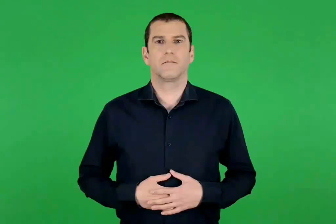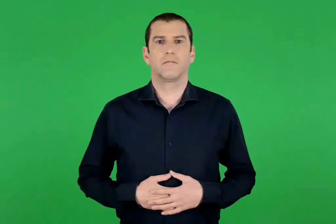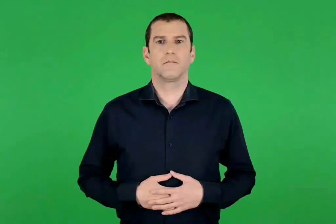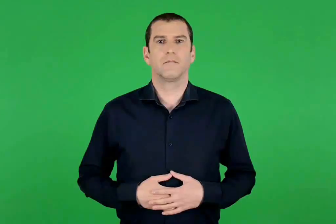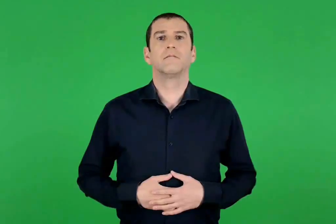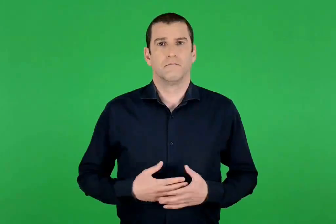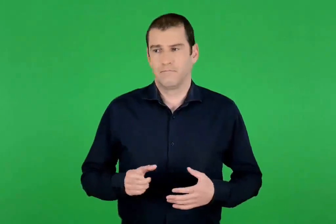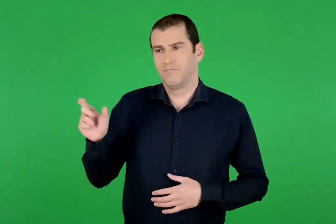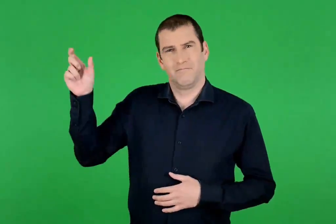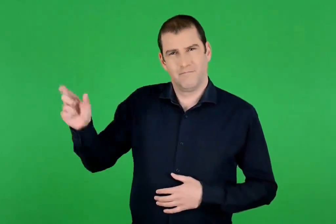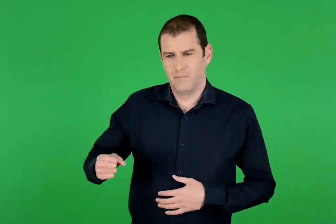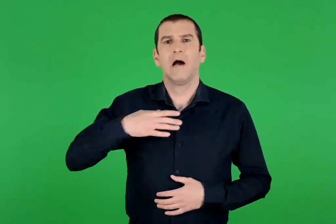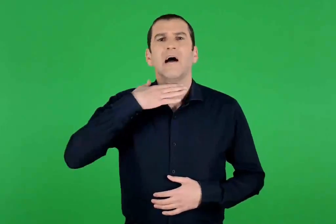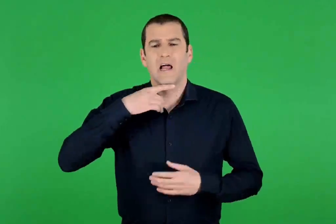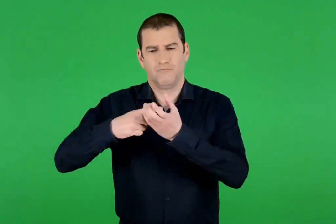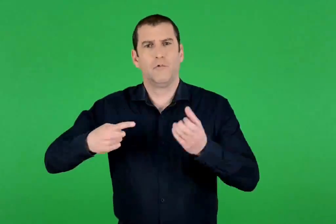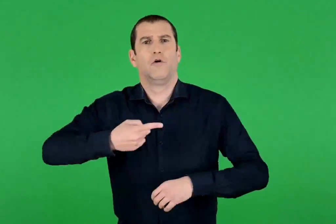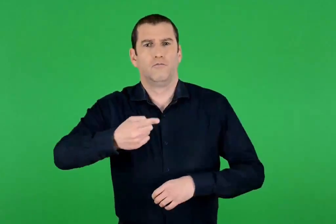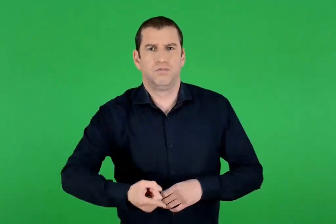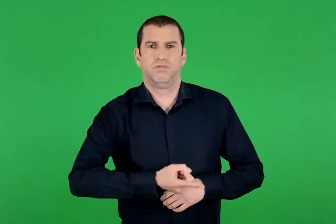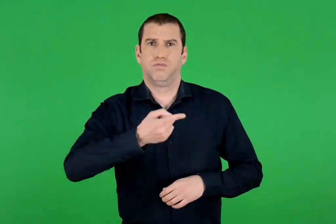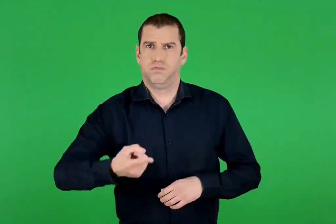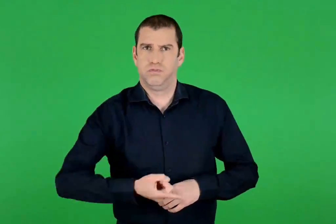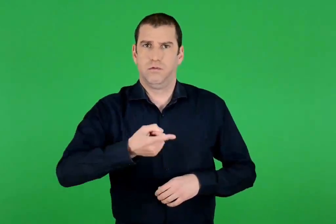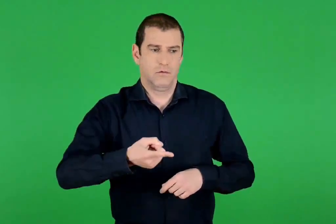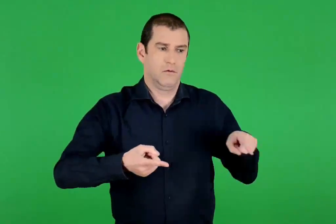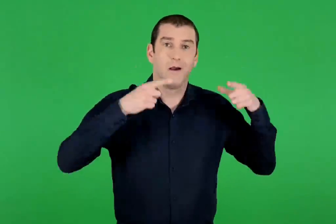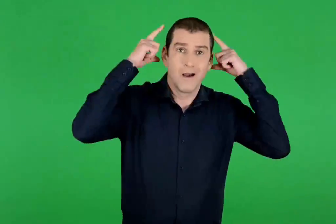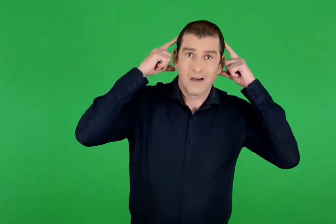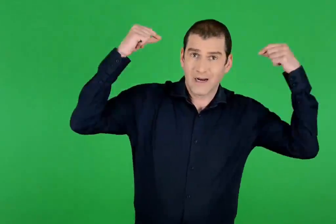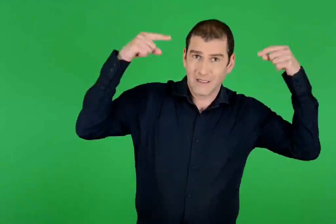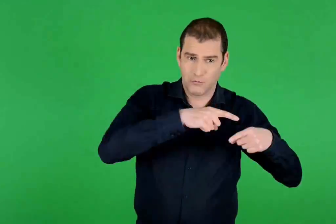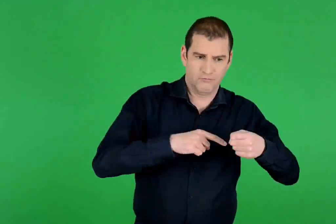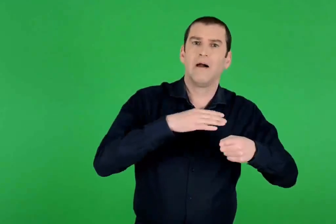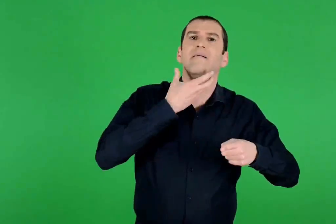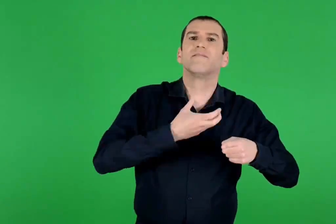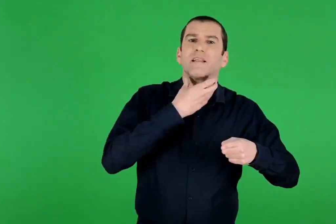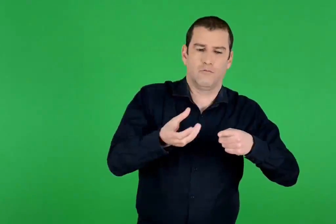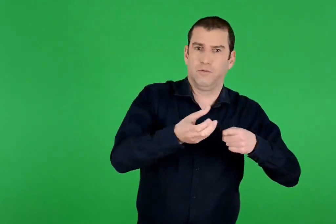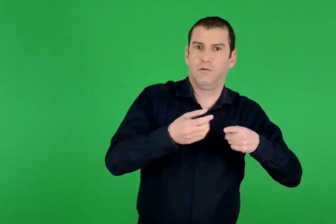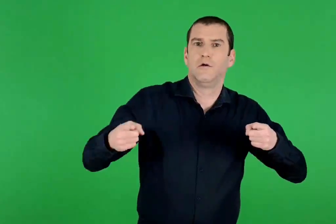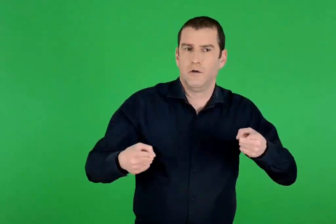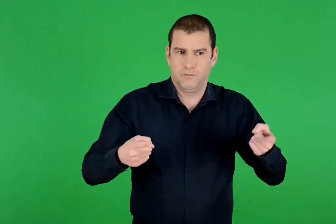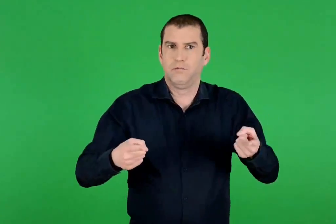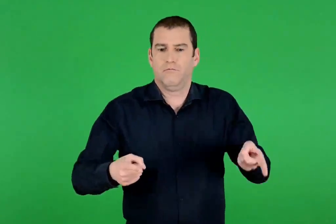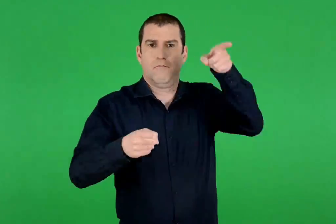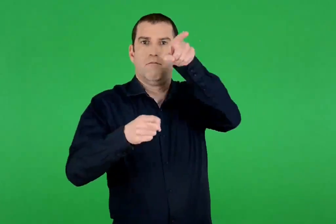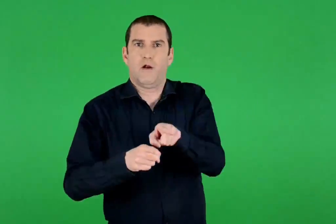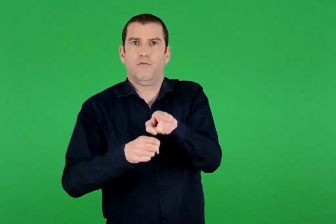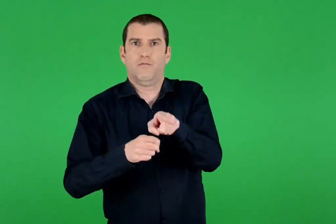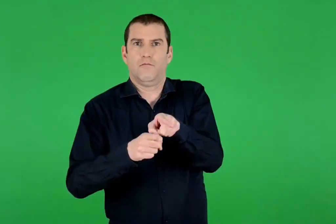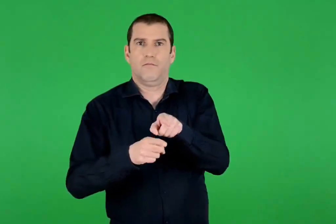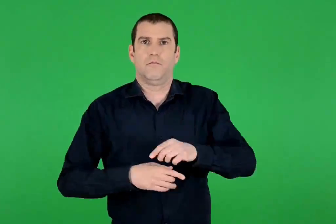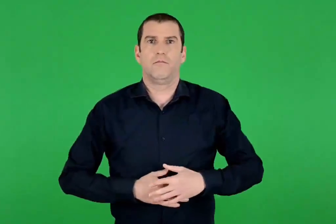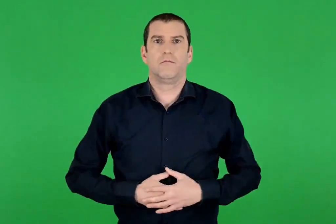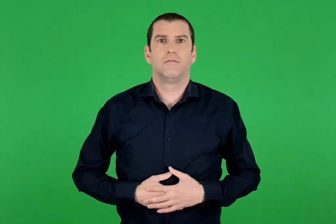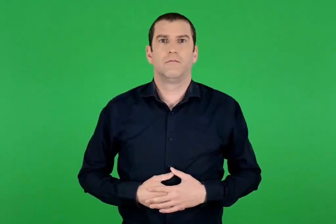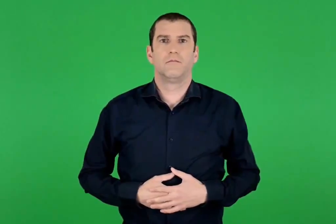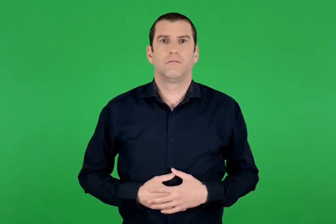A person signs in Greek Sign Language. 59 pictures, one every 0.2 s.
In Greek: εκεί που γύριζε τη σούβλα ο καλικάντζαρος βάνει τη σούβλα με τους βατράχους απάνω στο κρέας του μυλωνά
